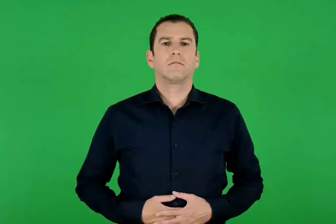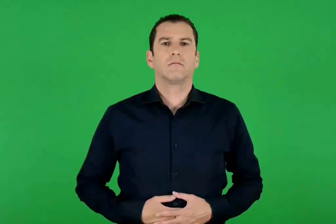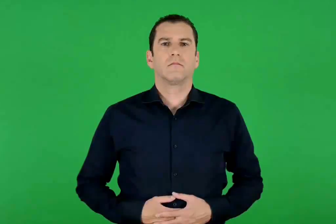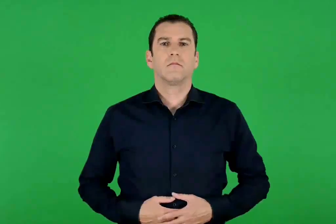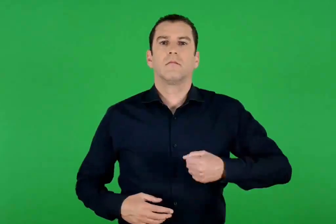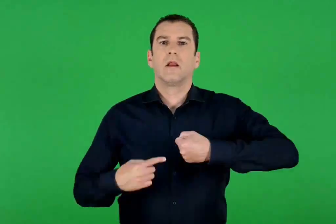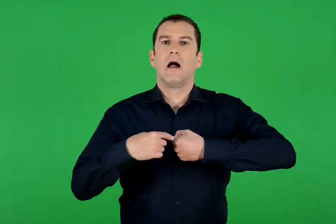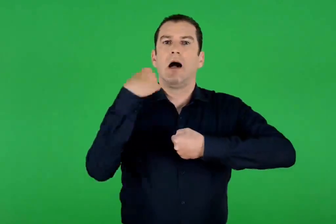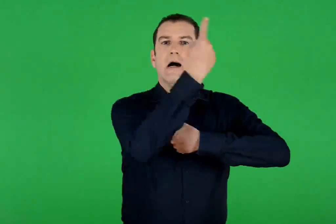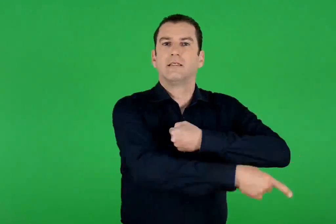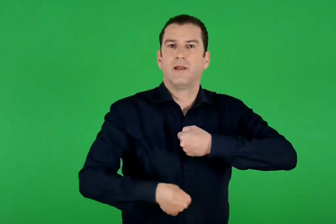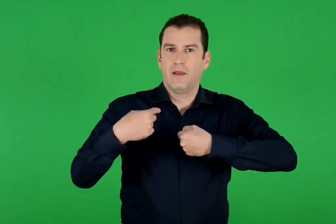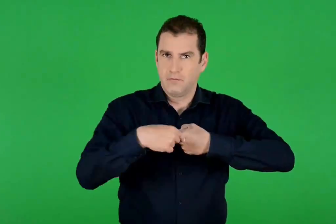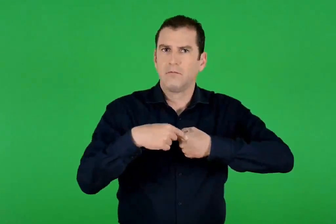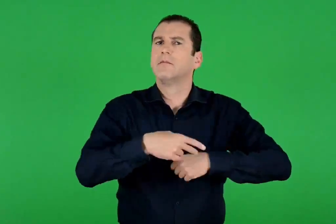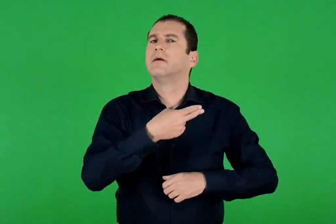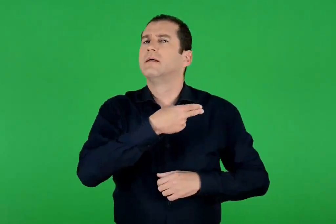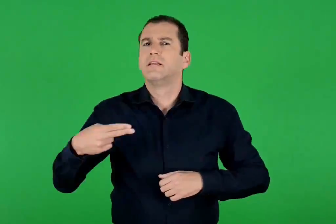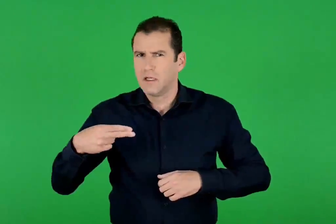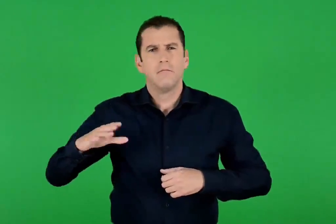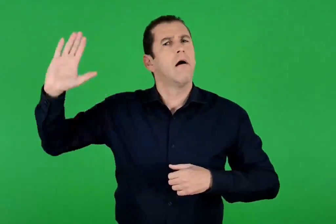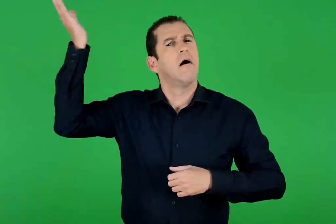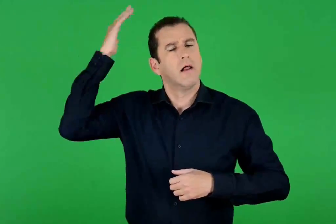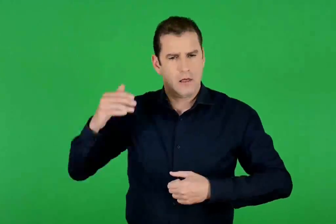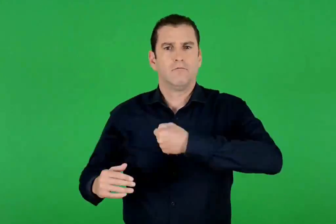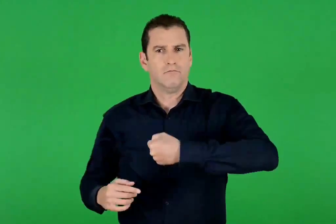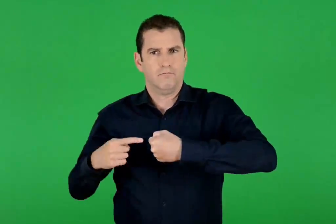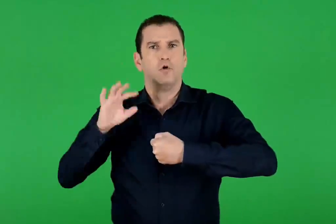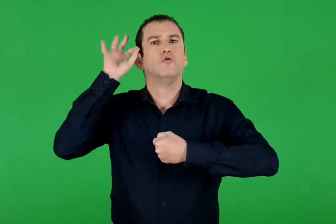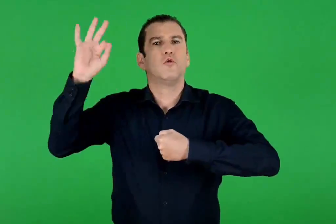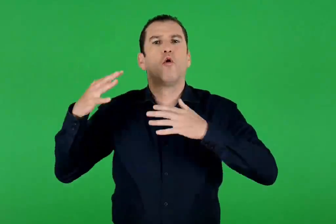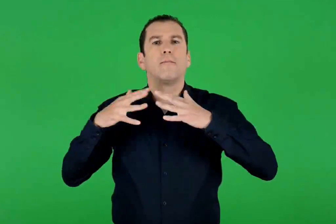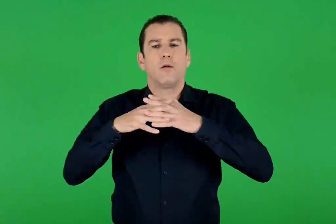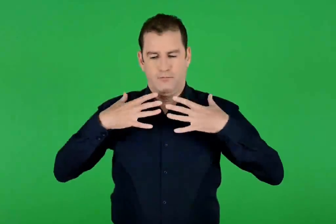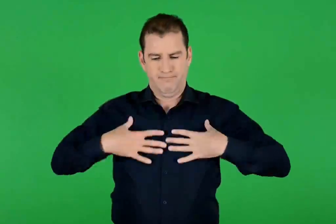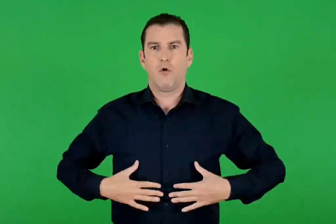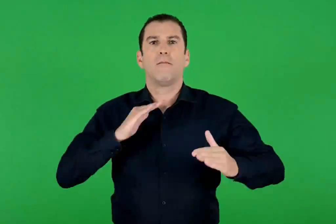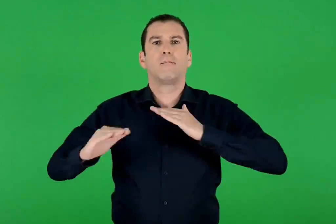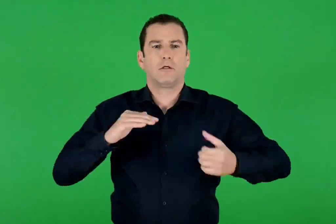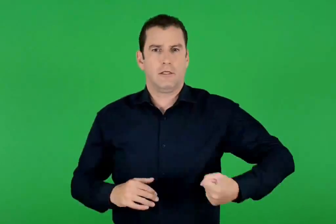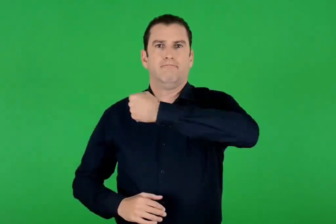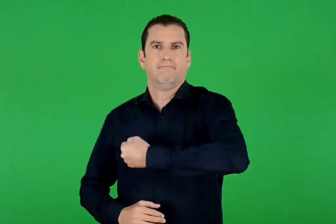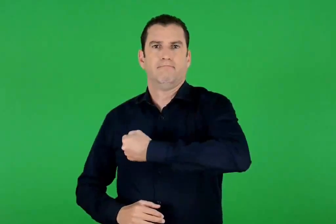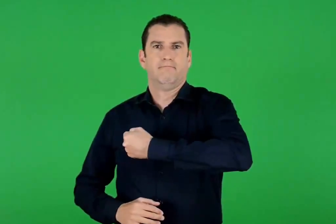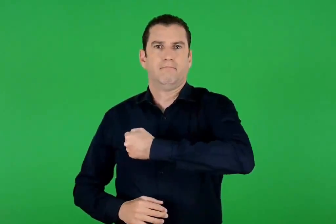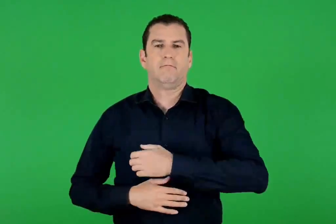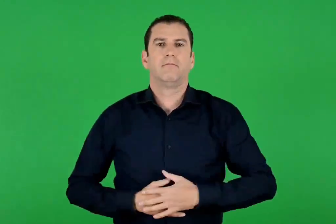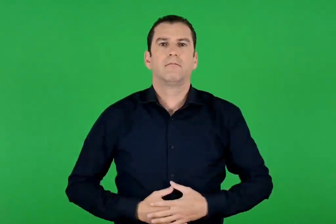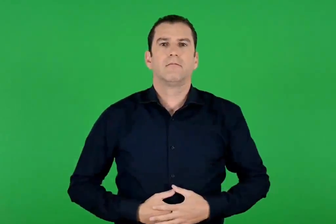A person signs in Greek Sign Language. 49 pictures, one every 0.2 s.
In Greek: ασπίδα αρχαίο όπλο που προστάτευε το σώμα των πολεμιστών
